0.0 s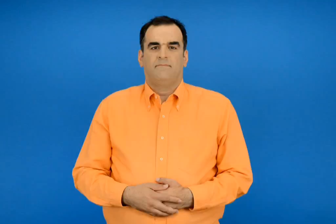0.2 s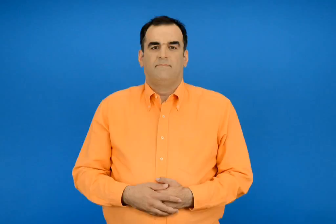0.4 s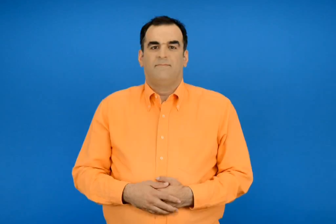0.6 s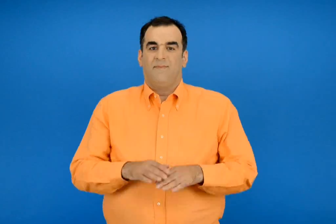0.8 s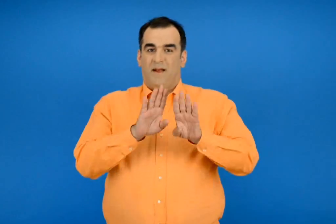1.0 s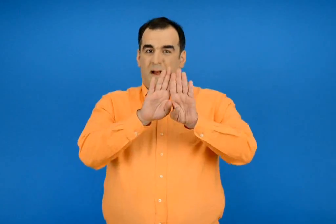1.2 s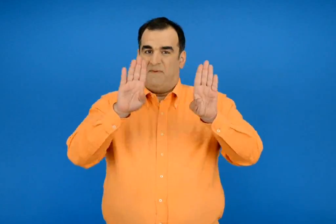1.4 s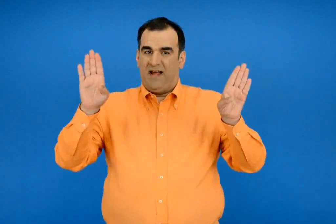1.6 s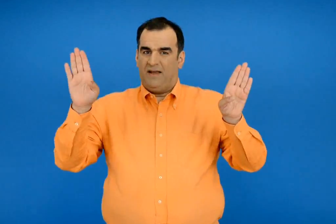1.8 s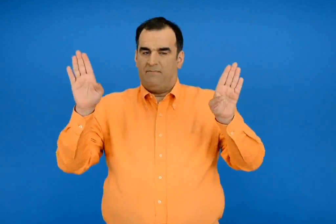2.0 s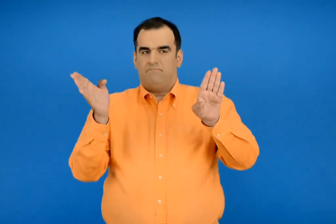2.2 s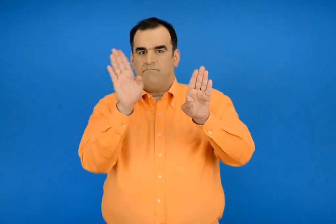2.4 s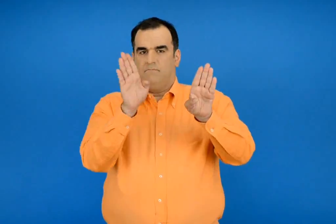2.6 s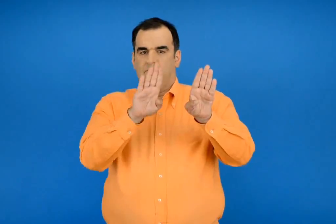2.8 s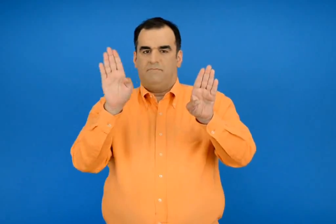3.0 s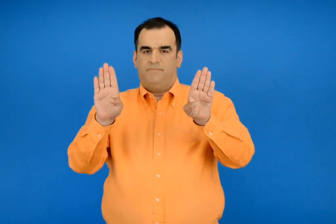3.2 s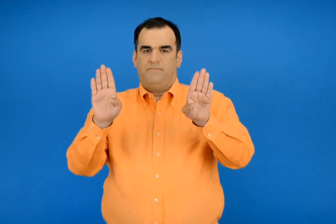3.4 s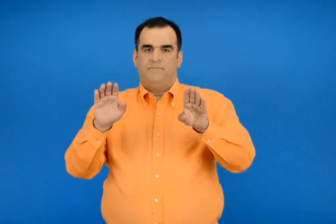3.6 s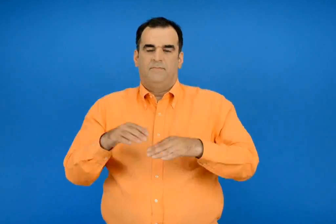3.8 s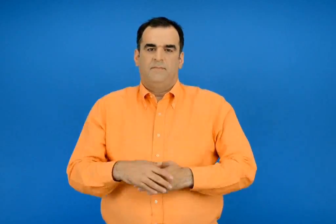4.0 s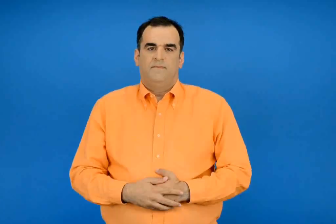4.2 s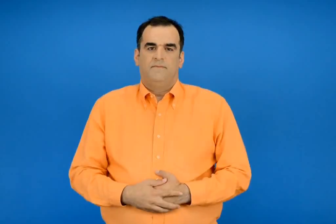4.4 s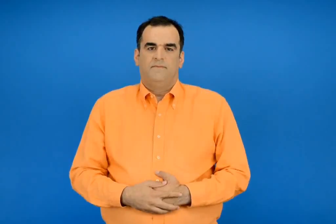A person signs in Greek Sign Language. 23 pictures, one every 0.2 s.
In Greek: καλύπτω επιφάνειες
